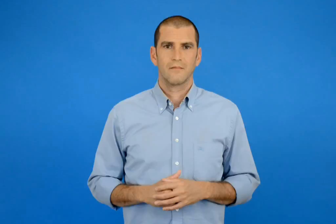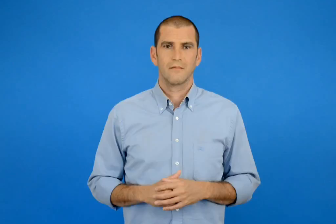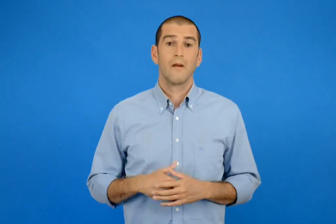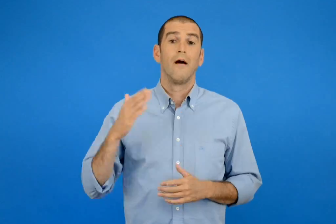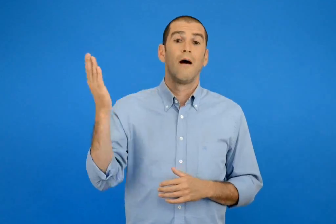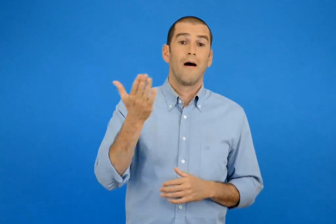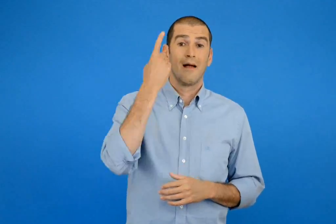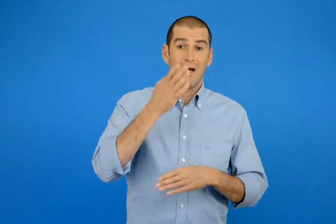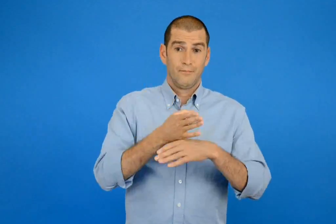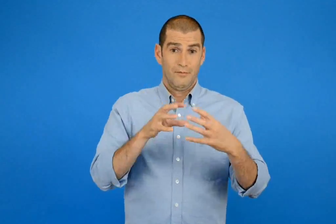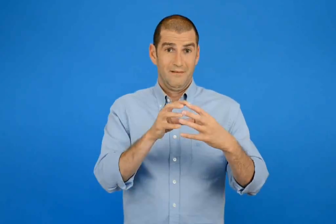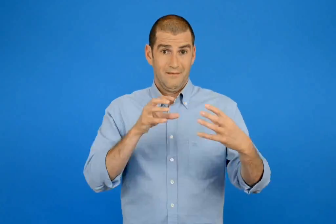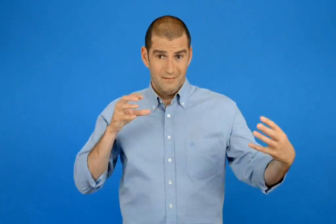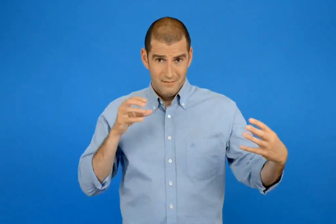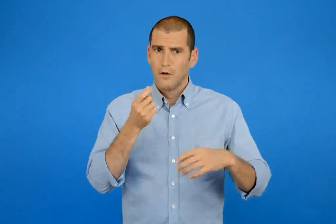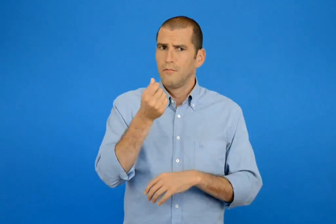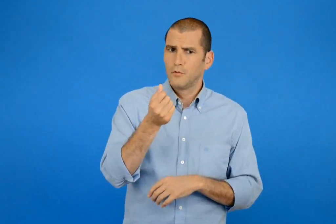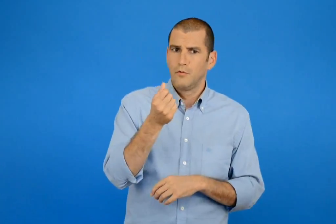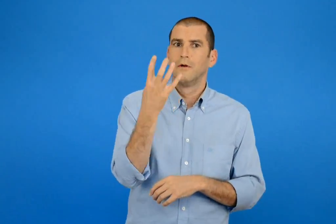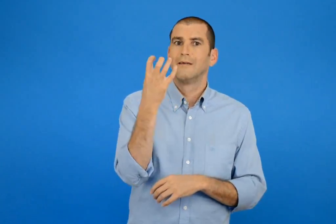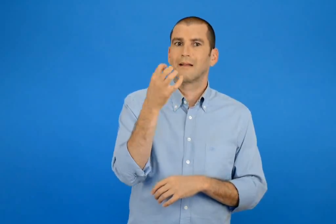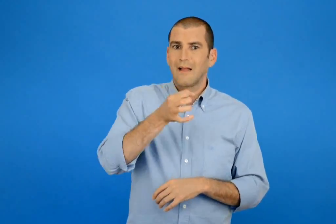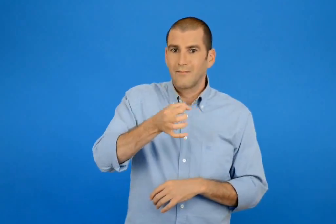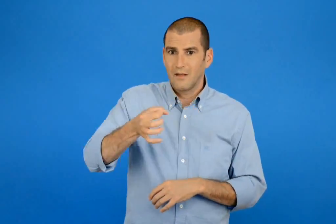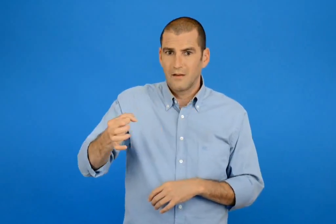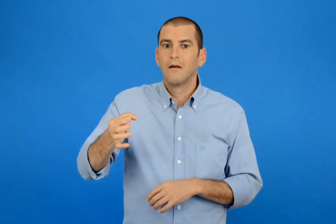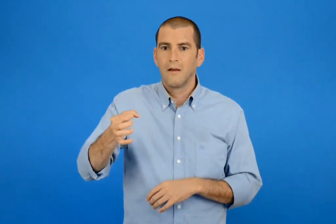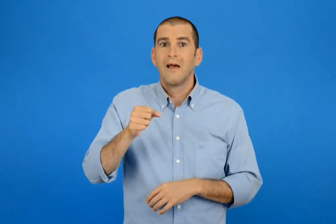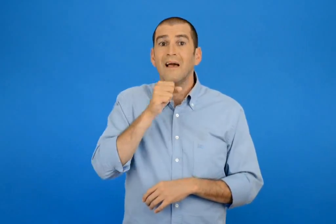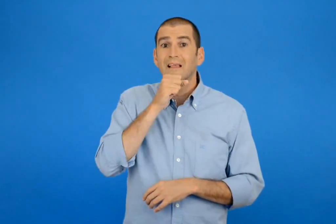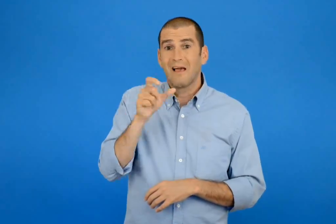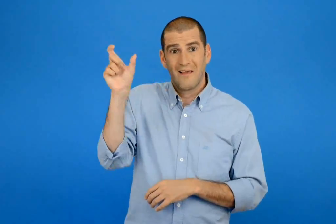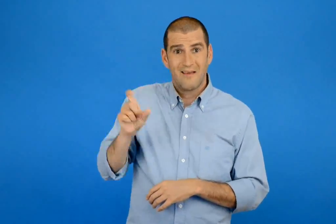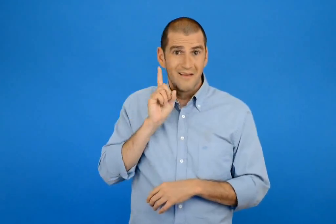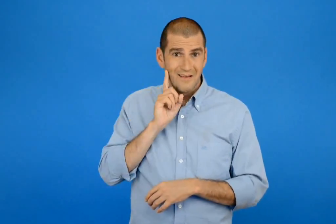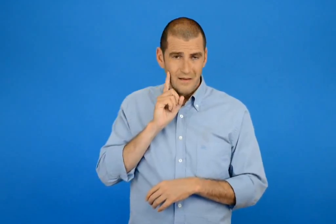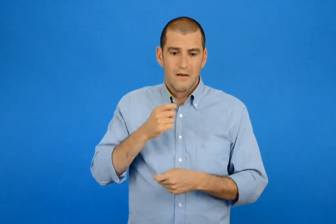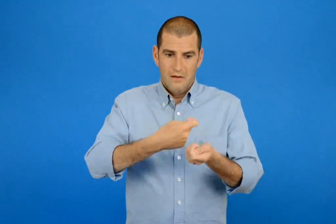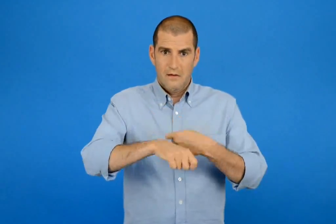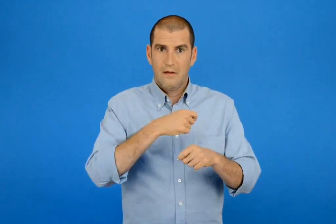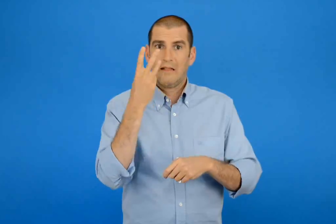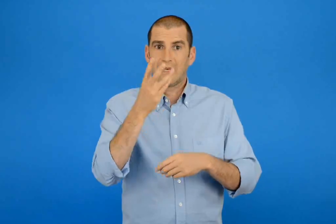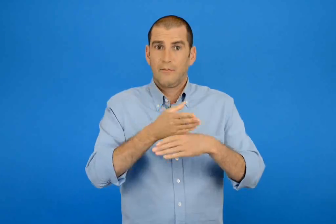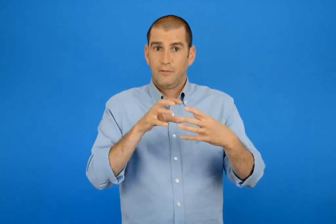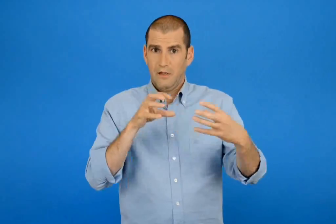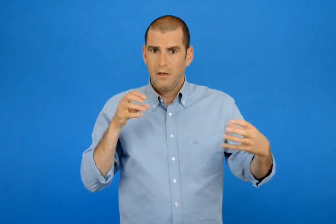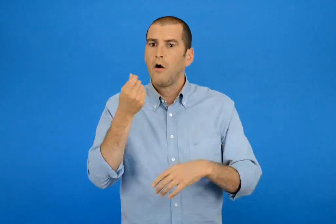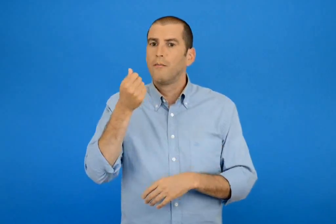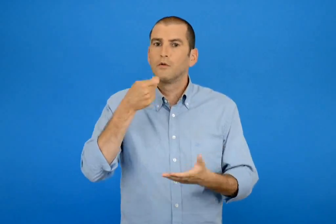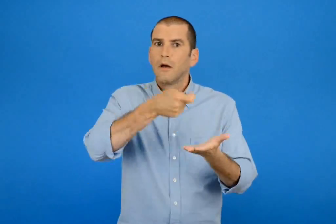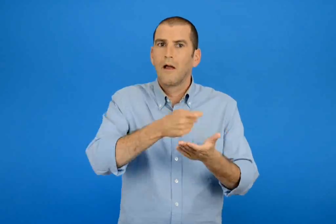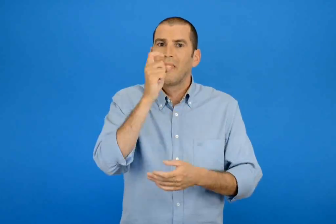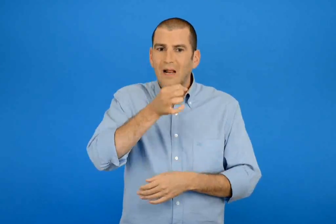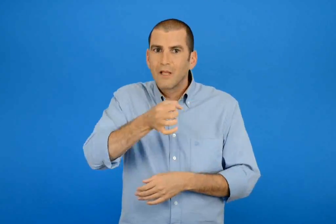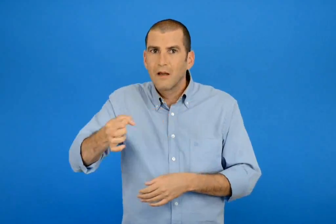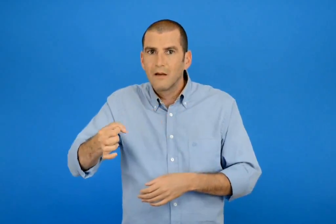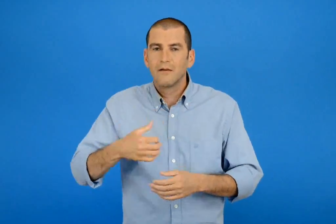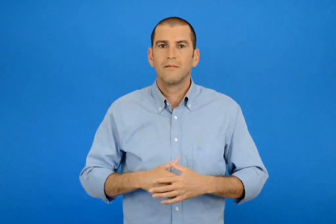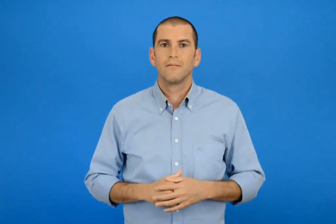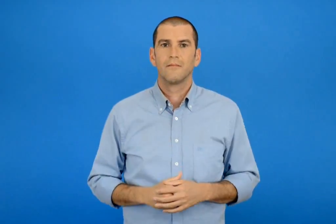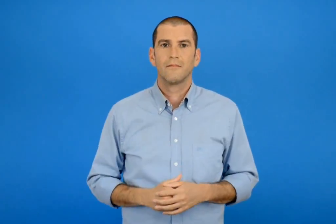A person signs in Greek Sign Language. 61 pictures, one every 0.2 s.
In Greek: αν ένα ψωμί κοστίζει σαράντα λεπτά πόσα δεκάλεπτα πρέπει να πληρώσει η γιαγιά ώστε να αγοράσει 3 ψωμιά ;
